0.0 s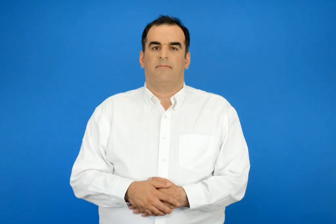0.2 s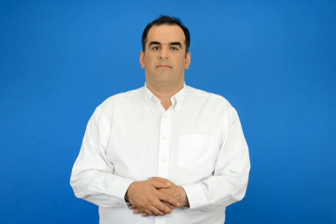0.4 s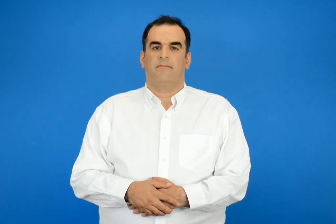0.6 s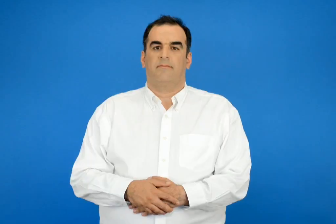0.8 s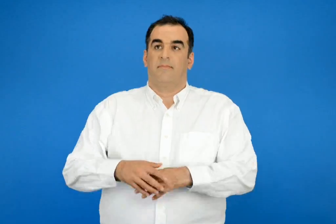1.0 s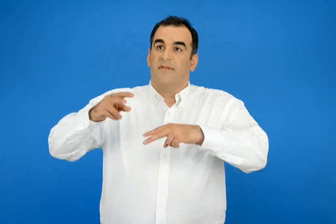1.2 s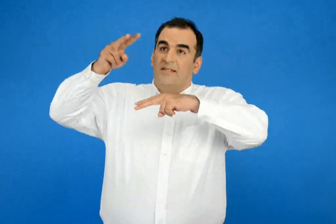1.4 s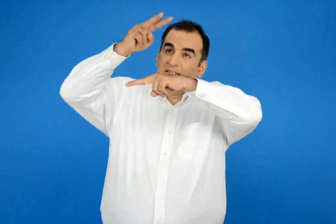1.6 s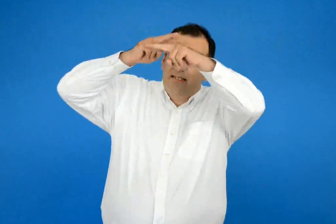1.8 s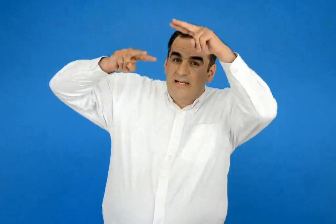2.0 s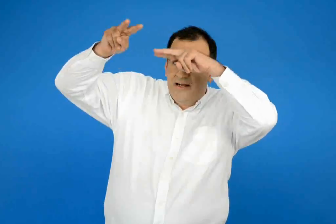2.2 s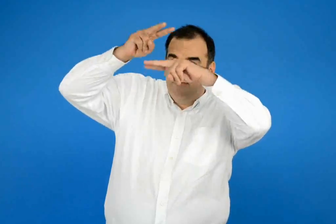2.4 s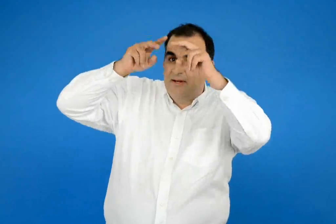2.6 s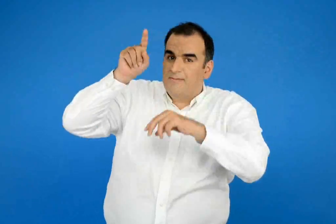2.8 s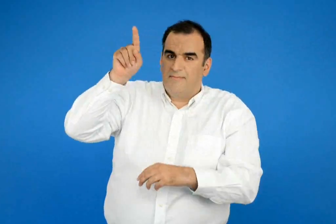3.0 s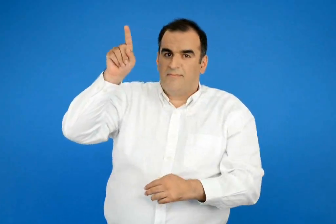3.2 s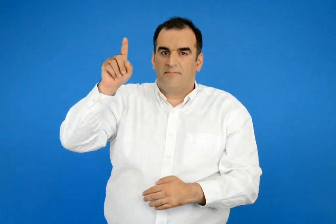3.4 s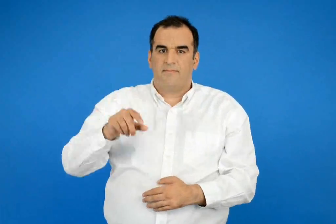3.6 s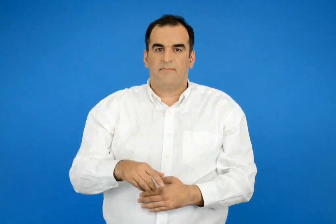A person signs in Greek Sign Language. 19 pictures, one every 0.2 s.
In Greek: τα σύννεφα είναι
